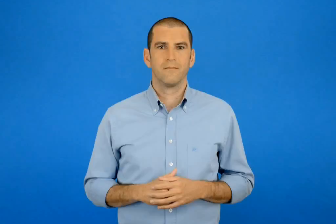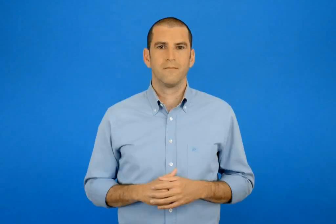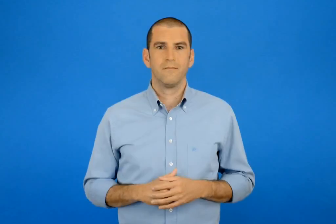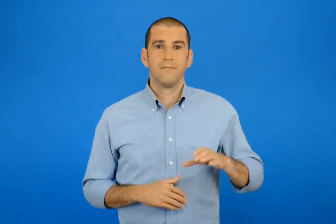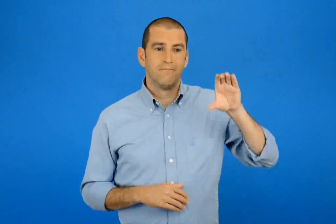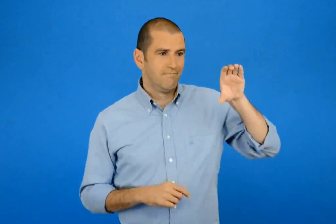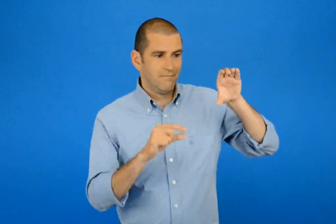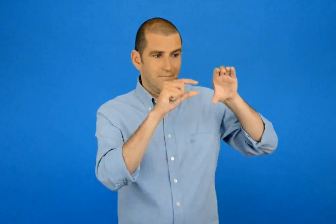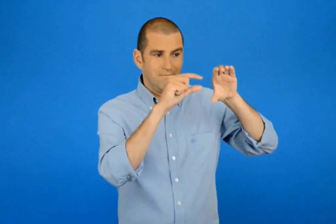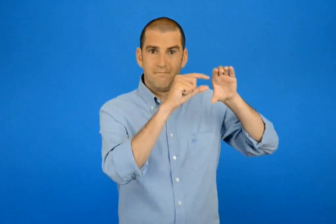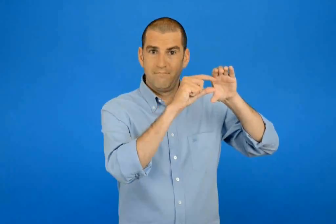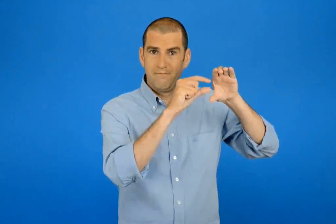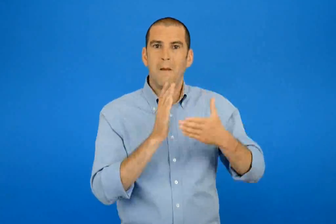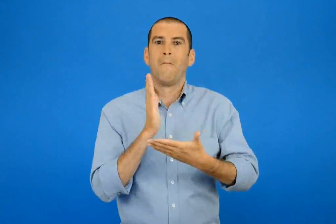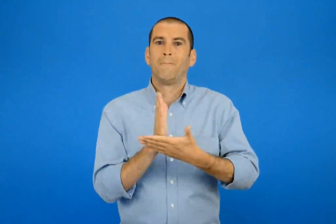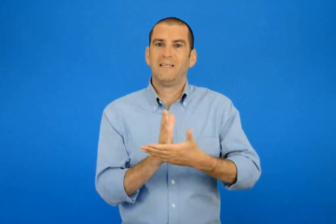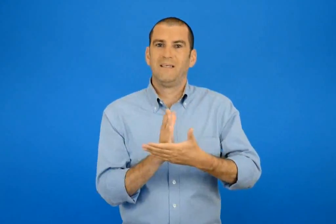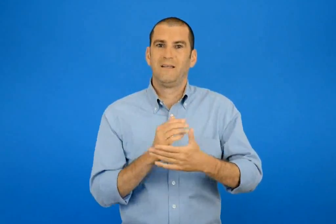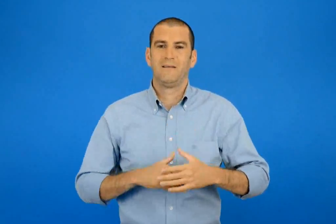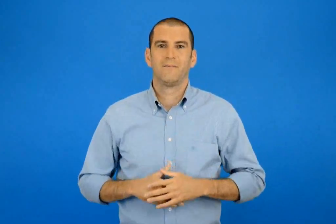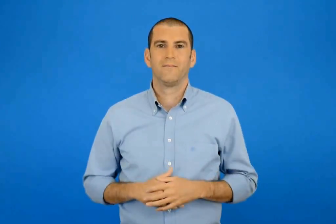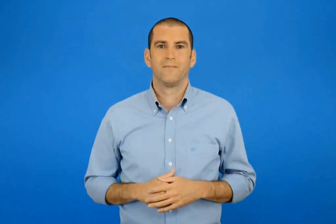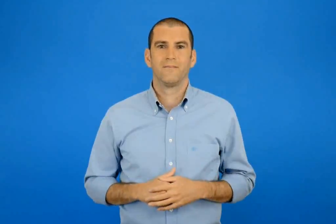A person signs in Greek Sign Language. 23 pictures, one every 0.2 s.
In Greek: μέση
